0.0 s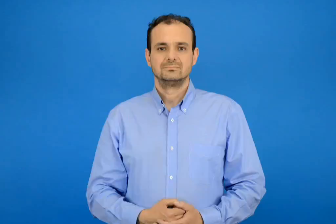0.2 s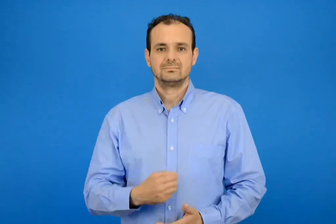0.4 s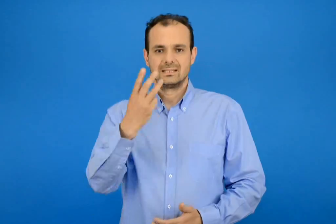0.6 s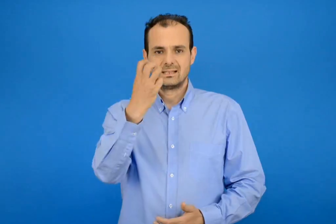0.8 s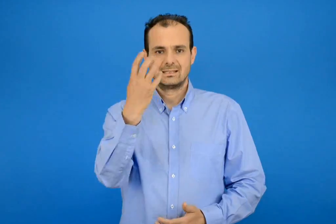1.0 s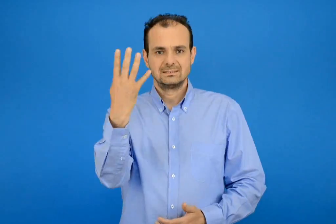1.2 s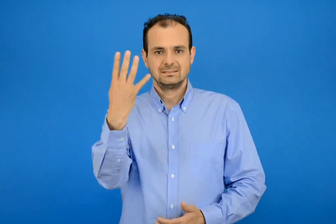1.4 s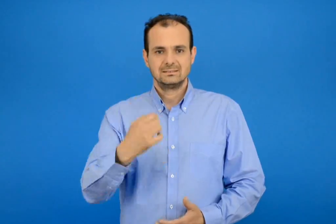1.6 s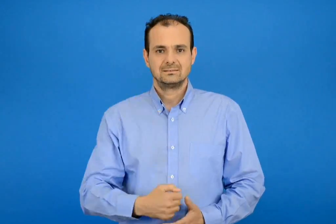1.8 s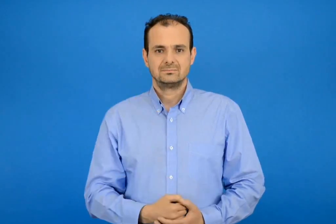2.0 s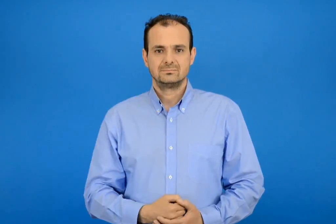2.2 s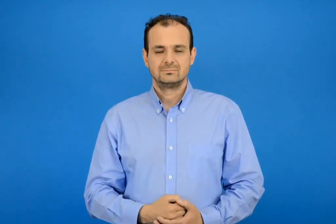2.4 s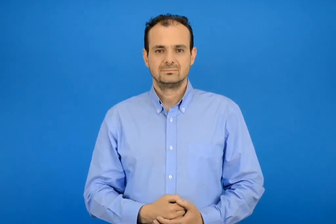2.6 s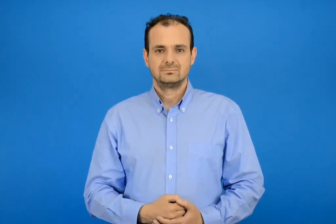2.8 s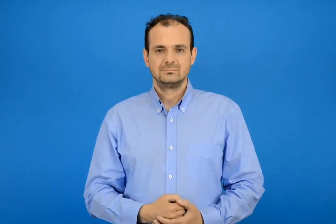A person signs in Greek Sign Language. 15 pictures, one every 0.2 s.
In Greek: τριάντα τέσσερα
